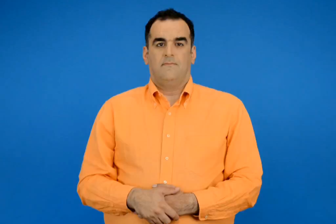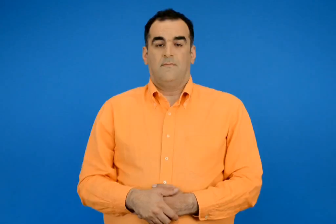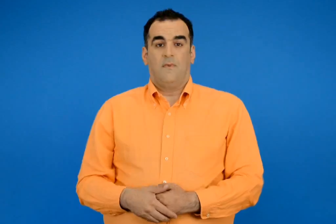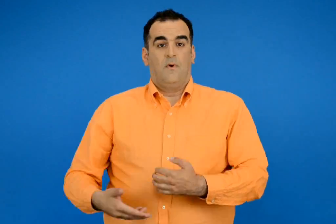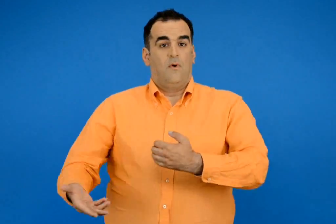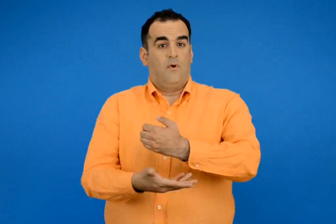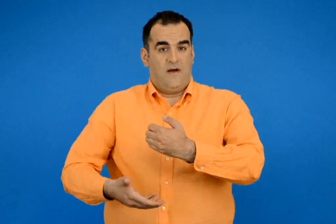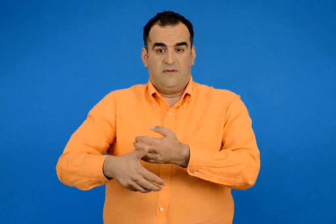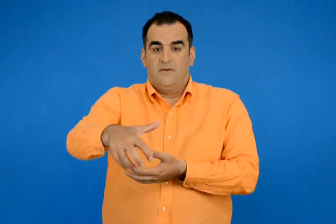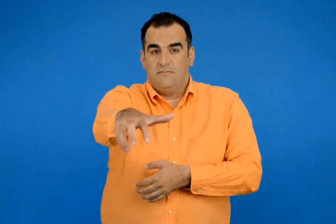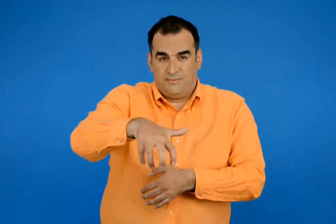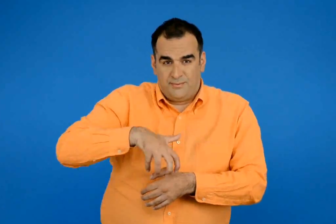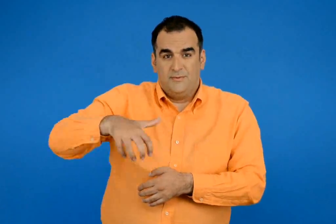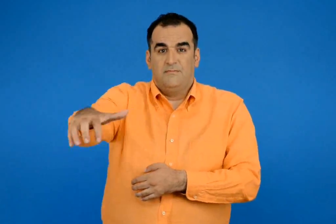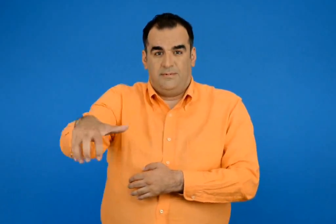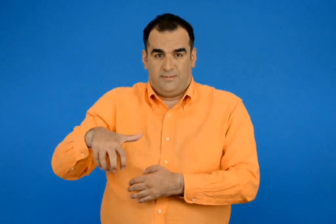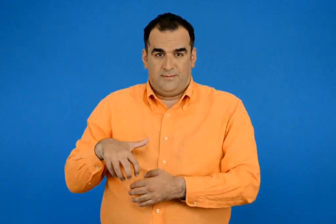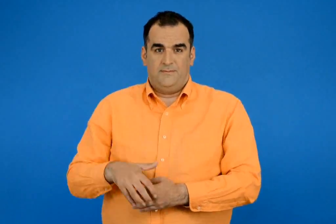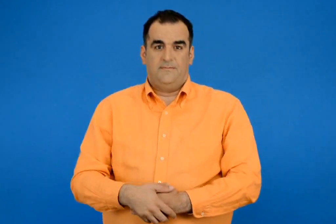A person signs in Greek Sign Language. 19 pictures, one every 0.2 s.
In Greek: οργωμένο χωράφι
